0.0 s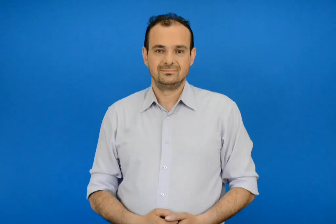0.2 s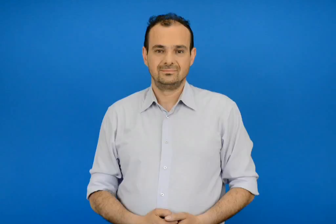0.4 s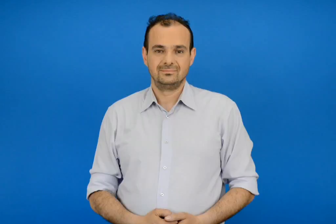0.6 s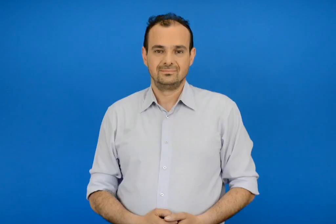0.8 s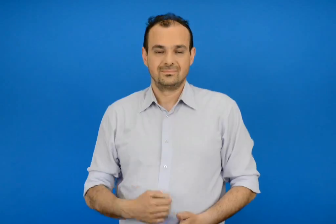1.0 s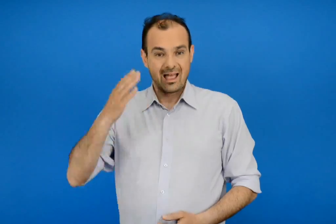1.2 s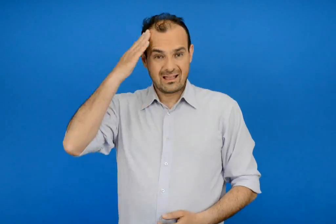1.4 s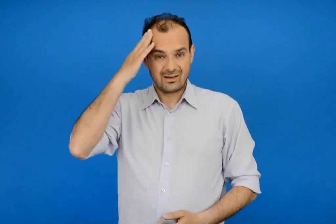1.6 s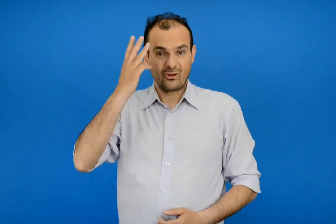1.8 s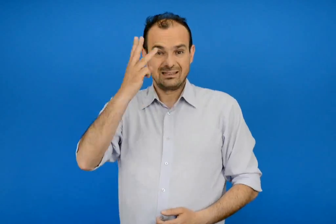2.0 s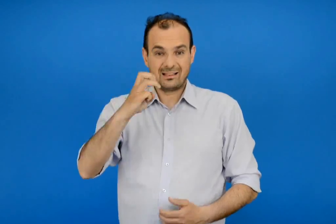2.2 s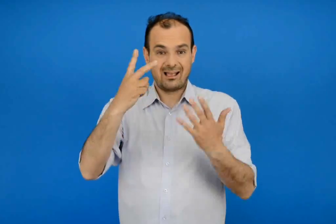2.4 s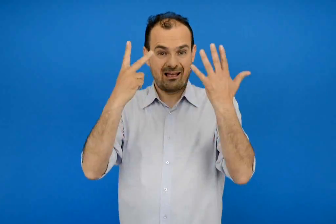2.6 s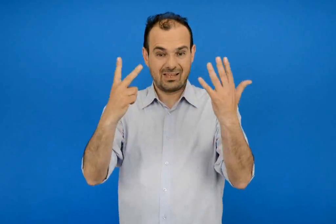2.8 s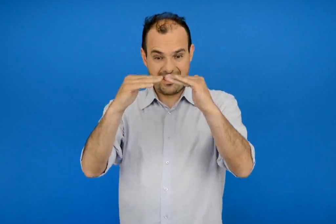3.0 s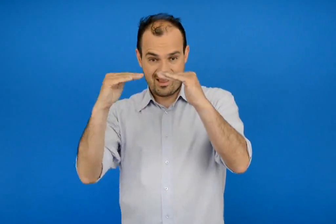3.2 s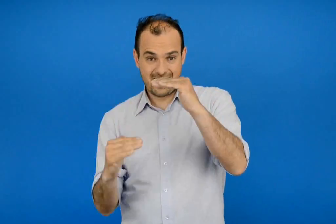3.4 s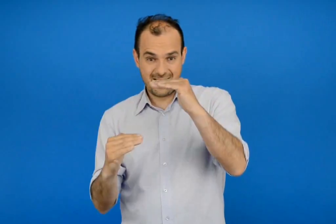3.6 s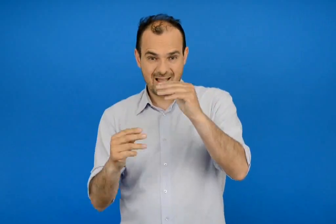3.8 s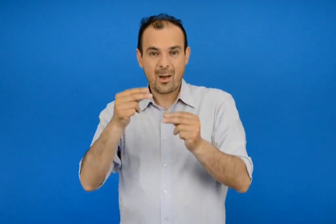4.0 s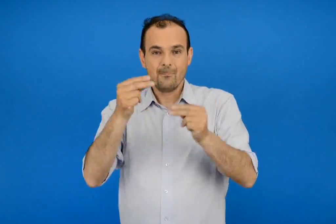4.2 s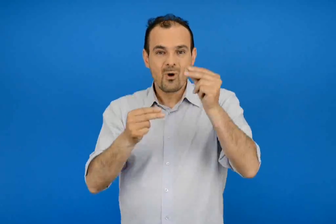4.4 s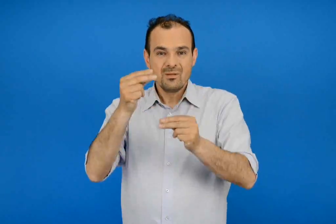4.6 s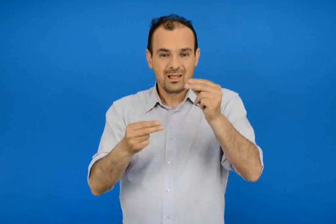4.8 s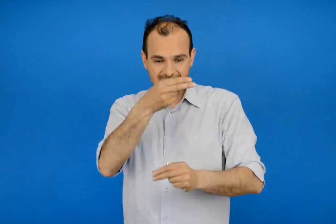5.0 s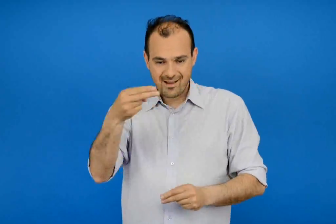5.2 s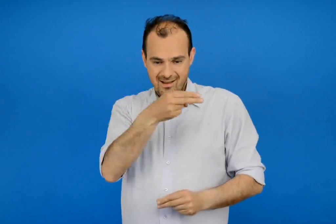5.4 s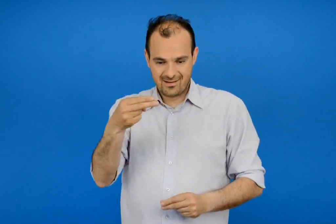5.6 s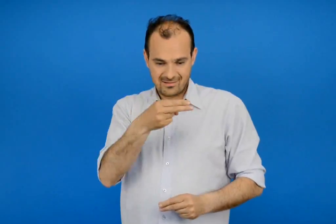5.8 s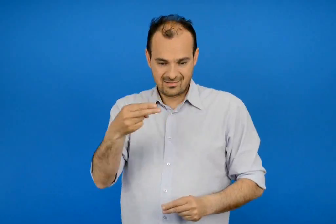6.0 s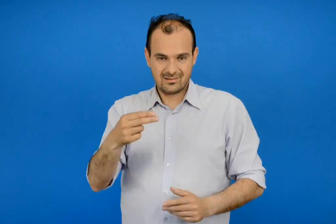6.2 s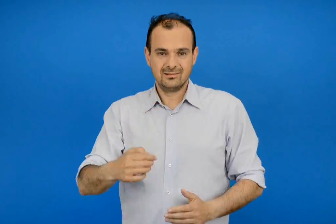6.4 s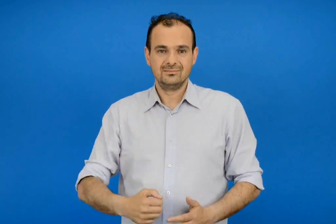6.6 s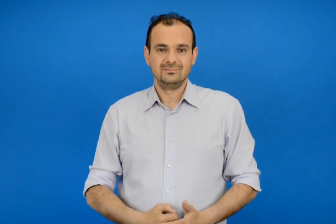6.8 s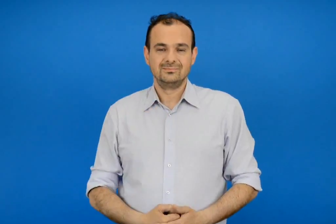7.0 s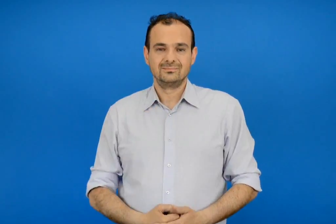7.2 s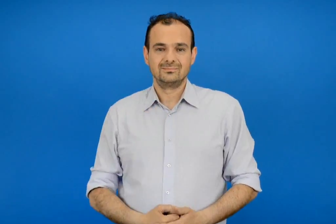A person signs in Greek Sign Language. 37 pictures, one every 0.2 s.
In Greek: κεφάλαιο 37ο προβλήματα
